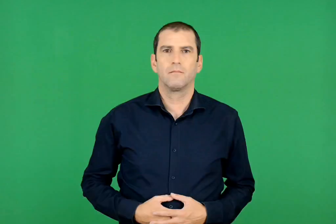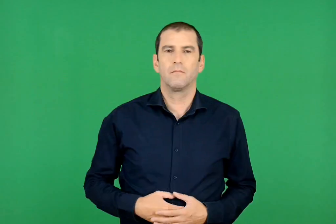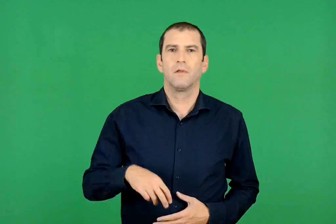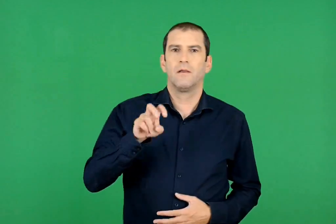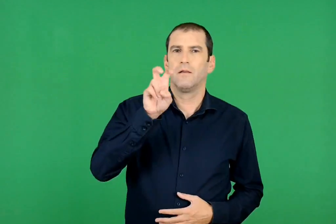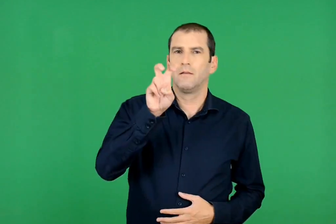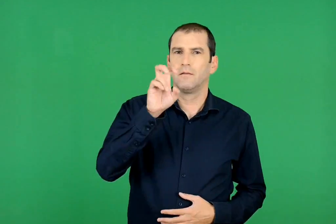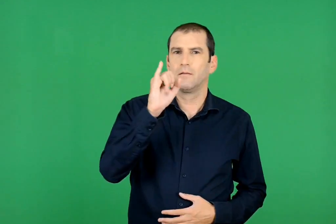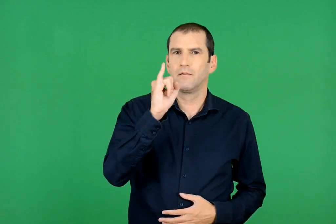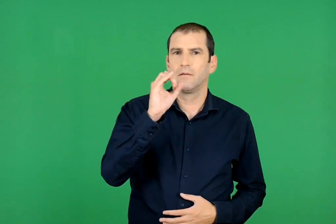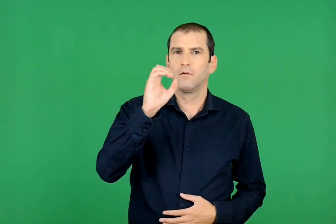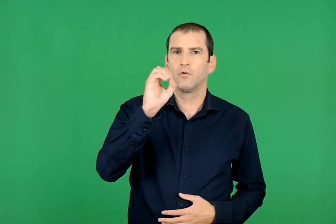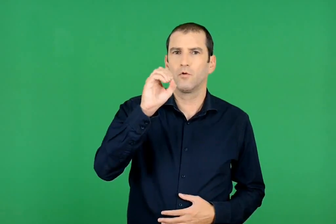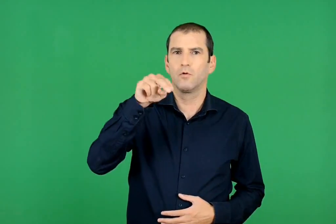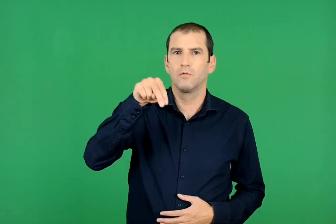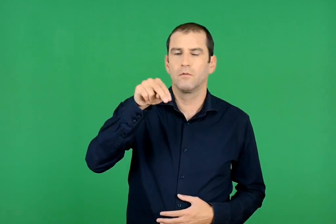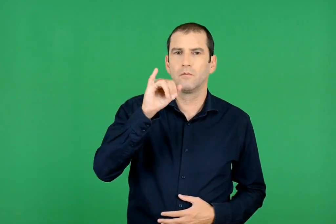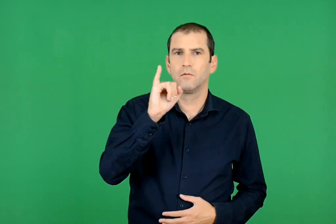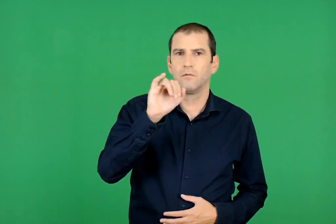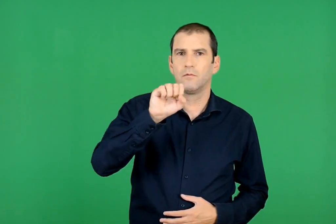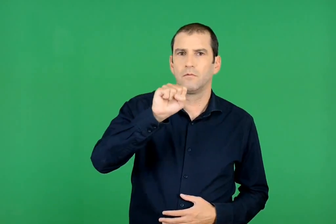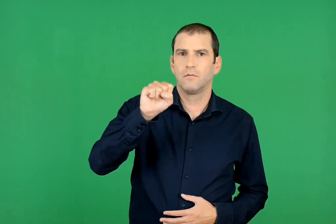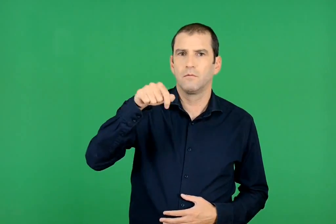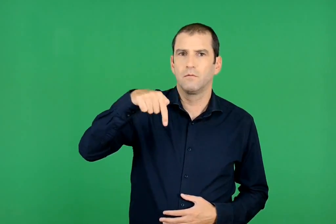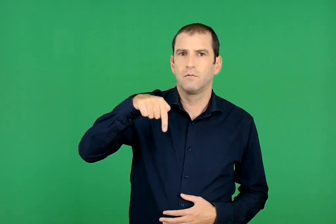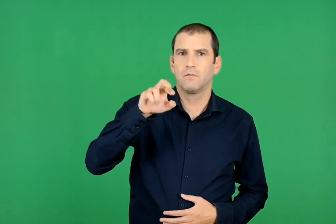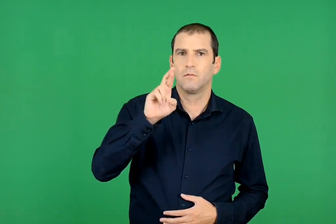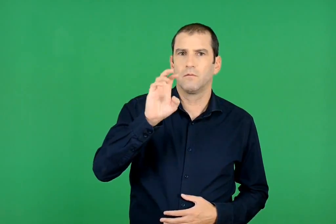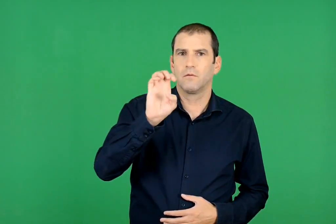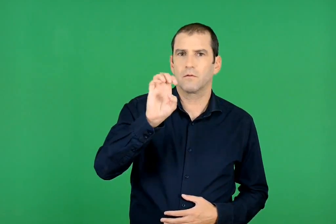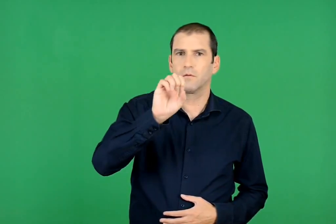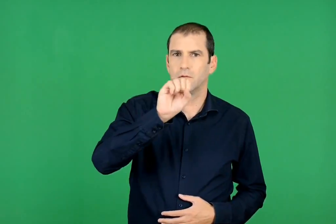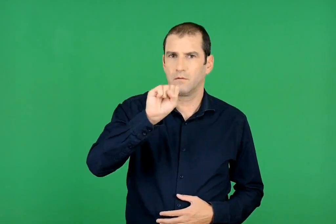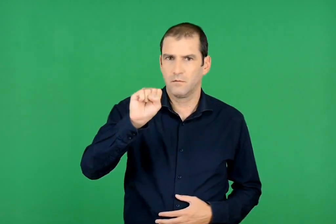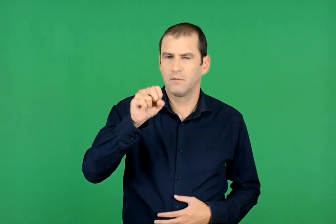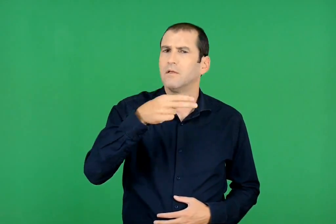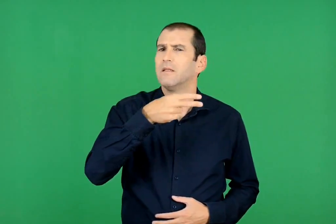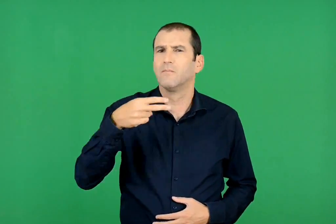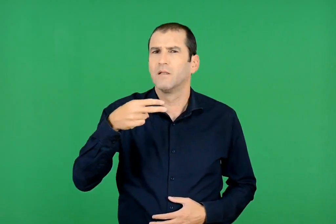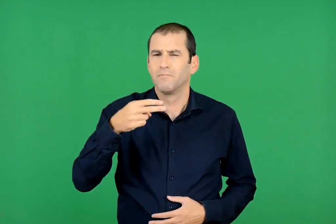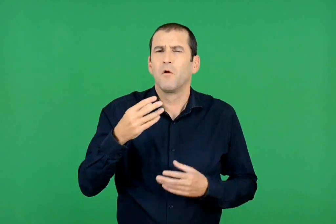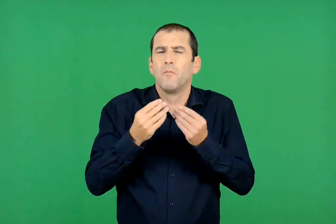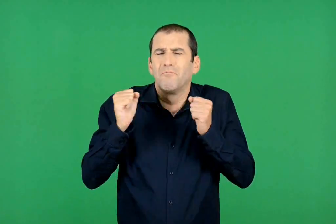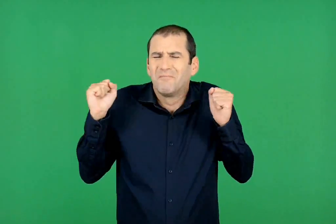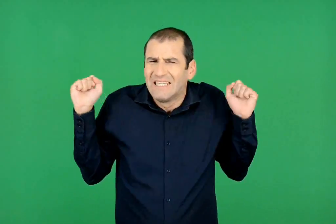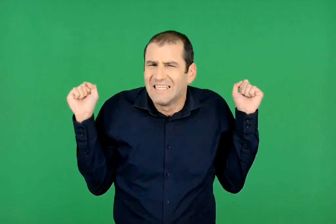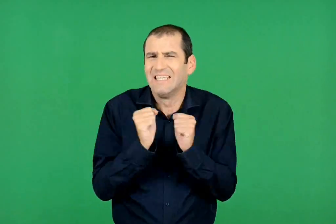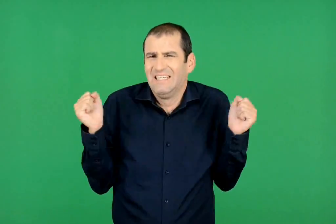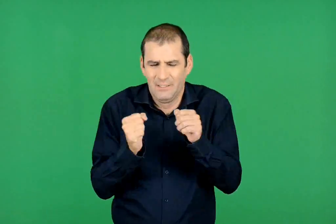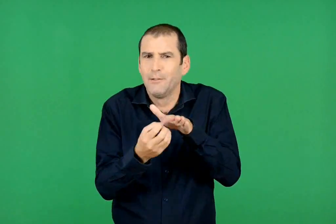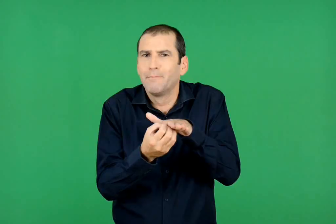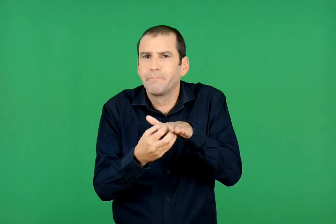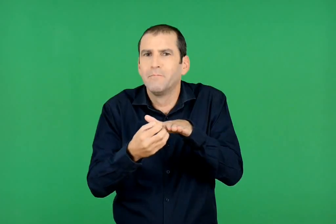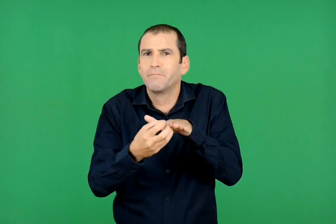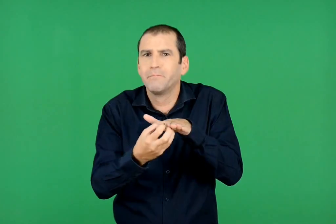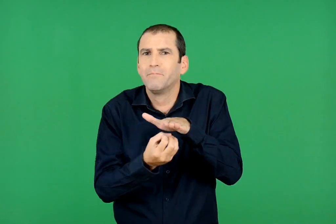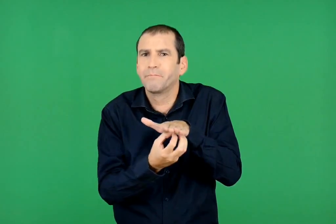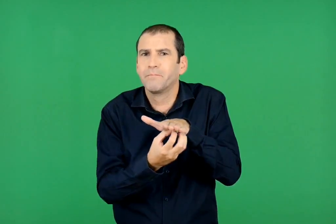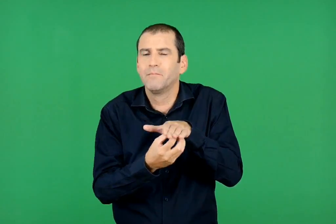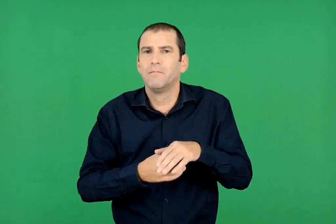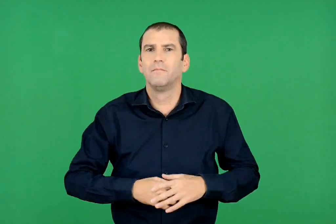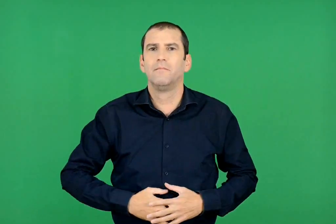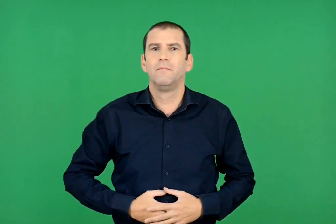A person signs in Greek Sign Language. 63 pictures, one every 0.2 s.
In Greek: χιονίστρες πρηξίματα από το πολύ κρύο
